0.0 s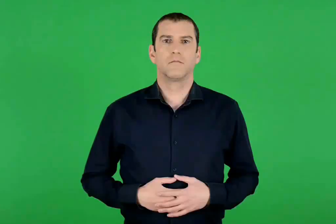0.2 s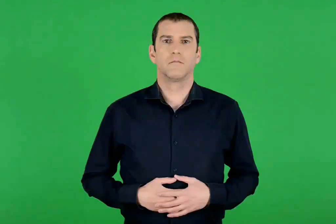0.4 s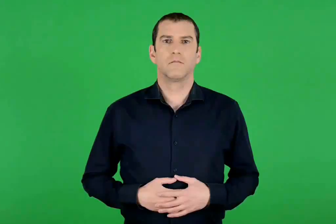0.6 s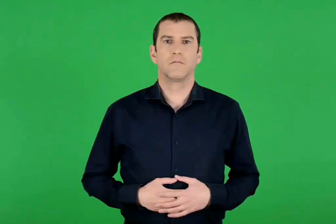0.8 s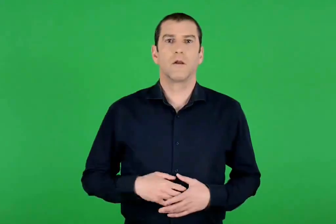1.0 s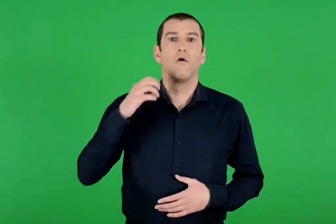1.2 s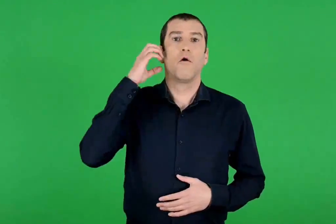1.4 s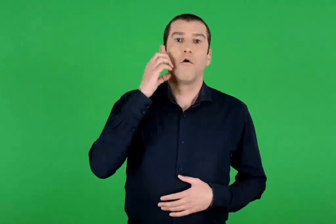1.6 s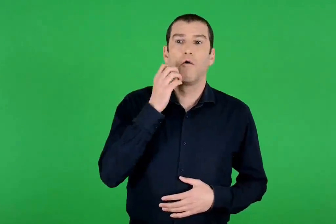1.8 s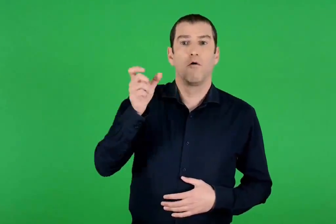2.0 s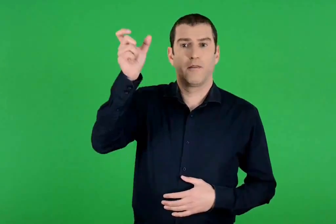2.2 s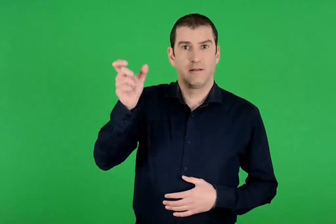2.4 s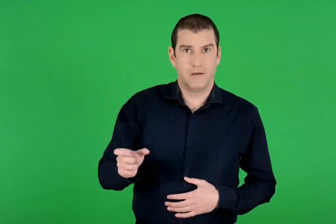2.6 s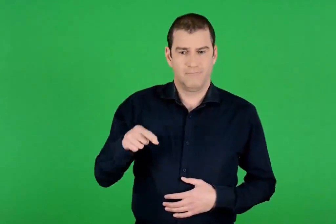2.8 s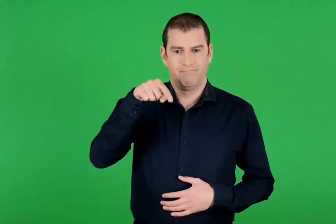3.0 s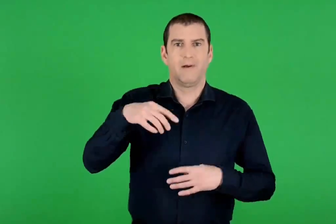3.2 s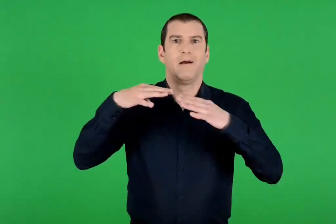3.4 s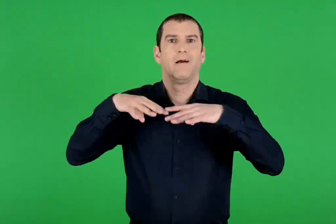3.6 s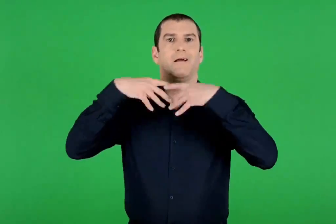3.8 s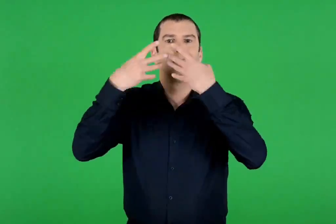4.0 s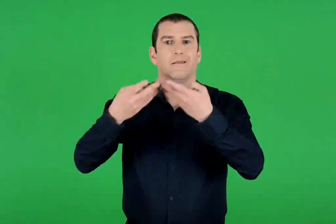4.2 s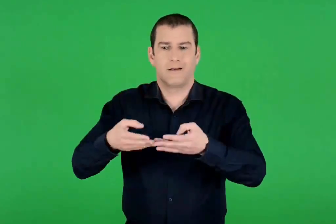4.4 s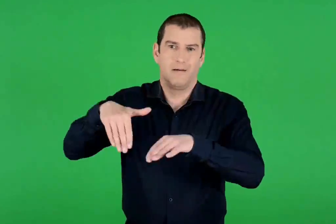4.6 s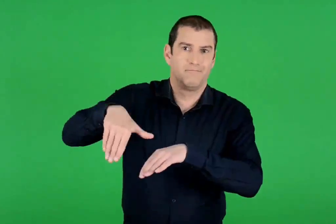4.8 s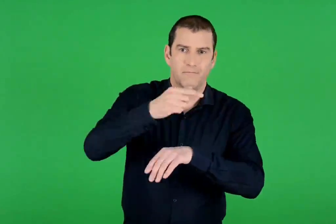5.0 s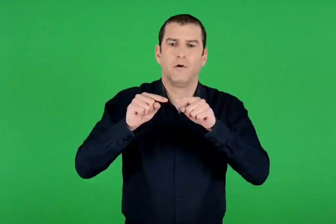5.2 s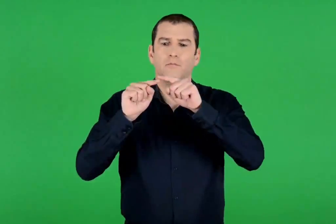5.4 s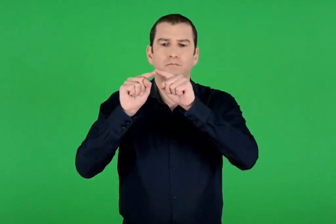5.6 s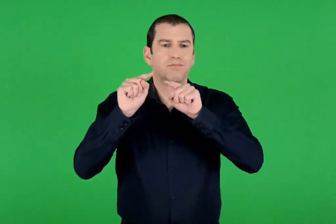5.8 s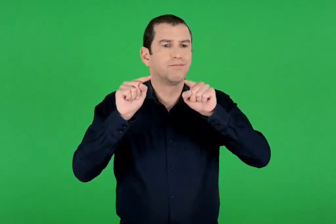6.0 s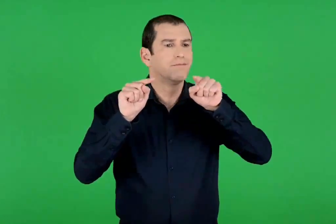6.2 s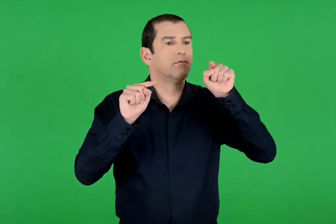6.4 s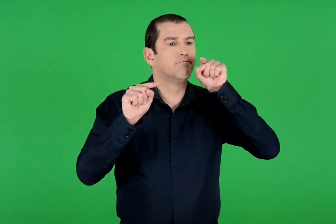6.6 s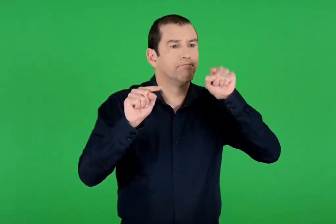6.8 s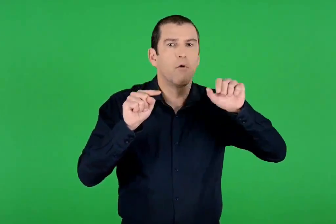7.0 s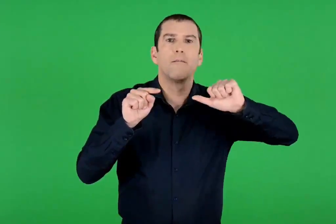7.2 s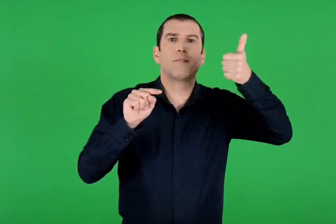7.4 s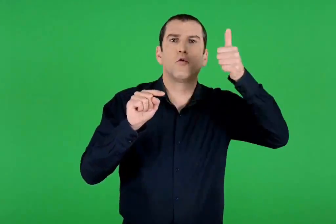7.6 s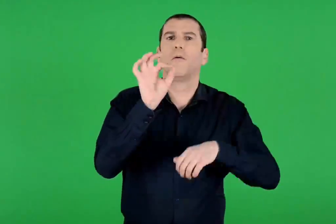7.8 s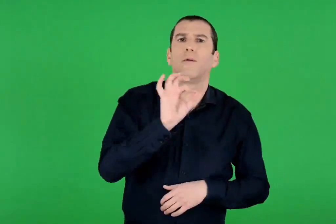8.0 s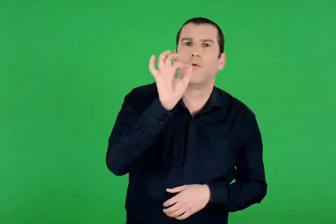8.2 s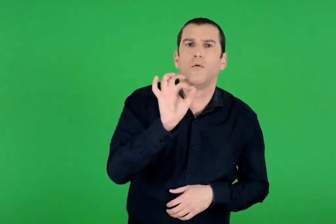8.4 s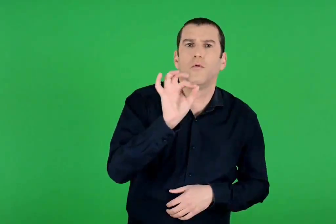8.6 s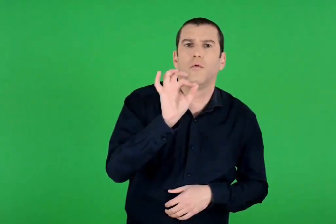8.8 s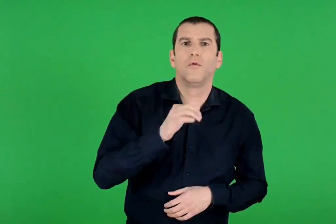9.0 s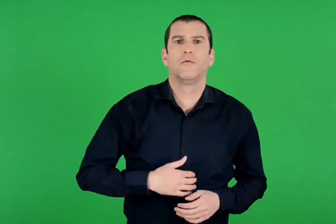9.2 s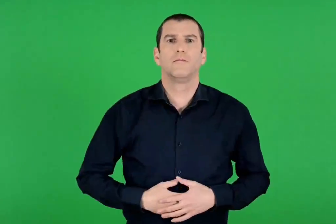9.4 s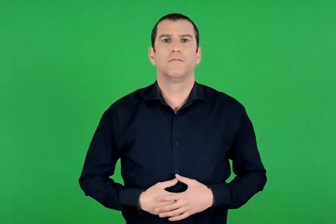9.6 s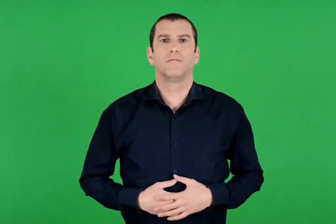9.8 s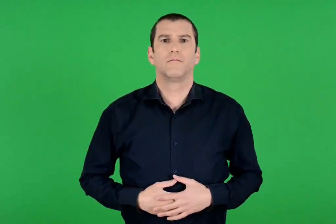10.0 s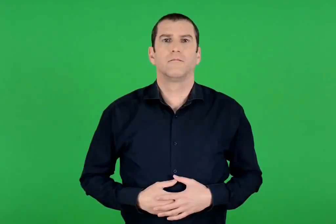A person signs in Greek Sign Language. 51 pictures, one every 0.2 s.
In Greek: ποιος ήταν ο πρώτος σταθμός του οδυσσέα μετά την αναχώρησή του από την τροία ;
